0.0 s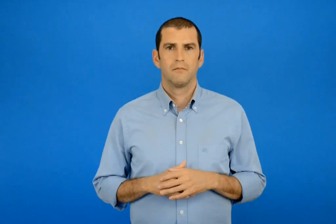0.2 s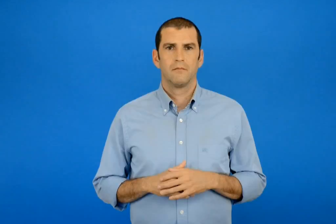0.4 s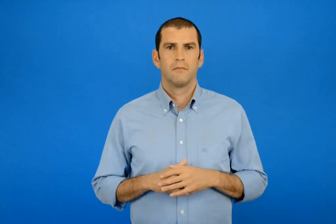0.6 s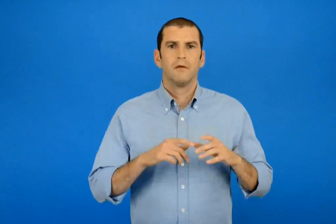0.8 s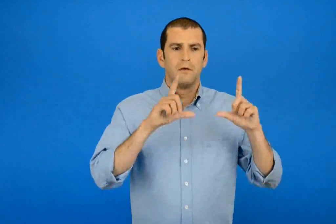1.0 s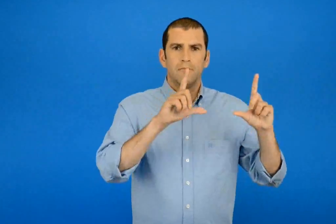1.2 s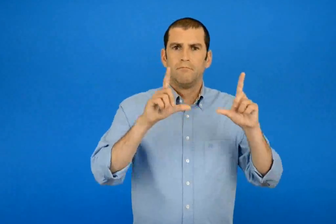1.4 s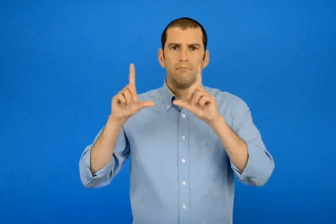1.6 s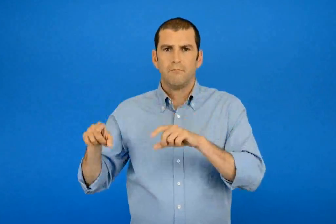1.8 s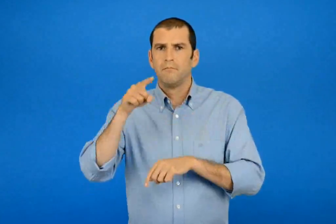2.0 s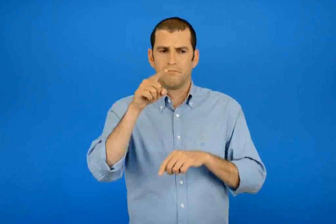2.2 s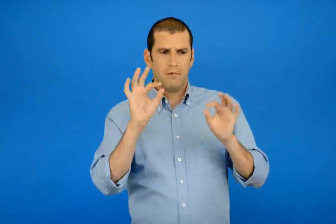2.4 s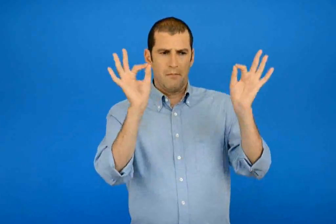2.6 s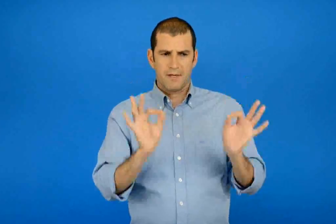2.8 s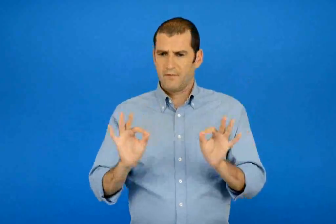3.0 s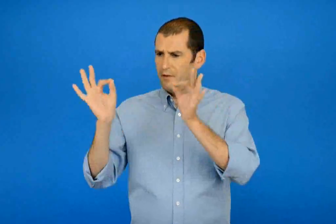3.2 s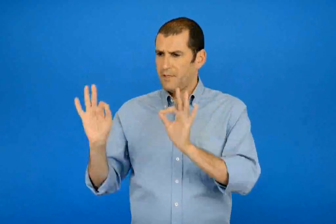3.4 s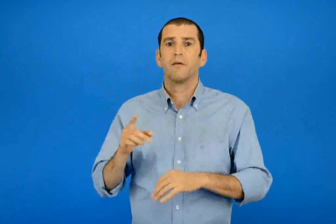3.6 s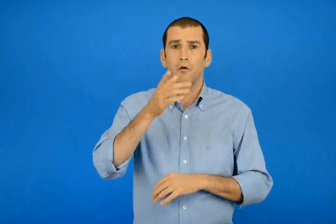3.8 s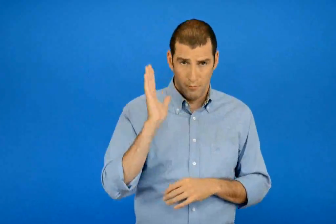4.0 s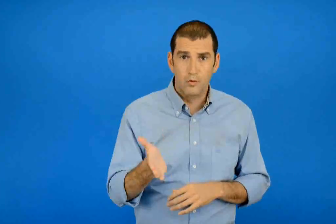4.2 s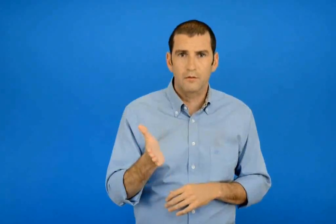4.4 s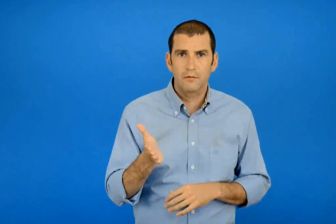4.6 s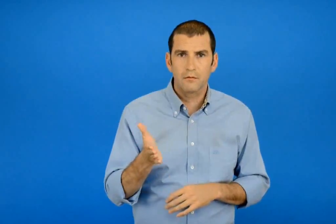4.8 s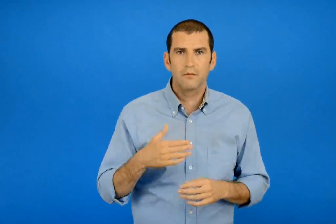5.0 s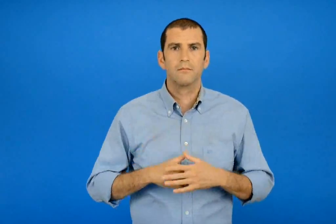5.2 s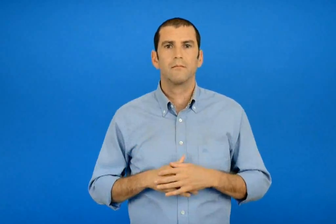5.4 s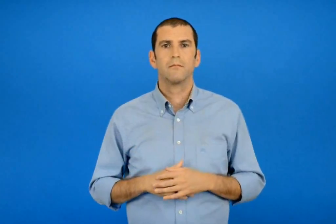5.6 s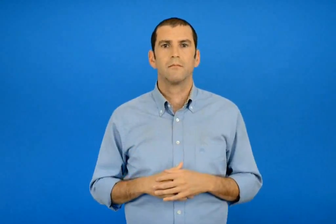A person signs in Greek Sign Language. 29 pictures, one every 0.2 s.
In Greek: μπορείς να τις περιγράψεις ;
